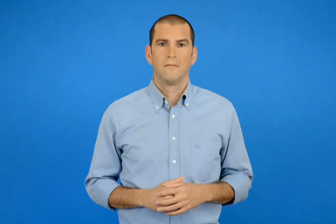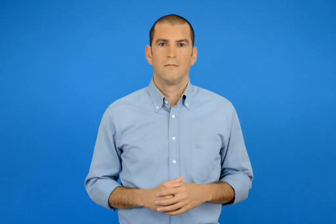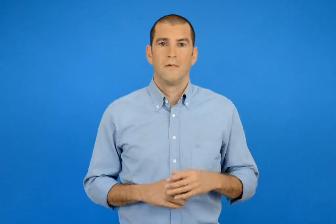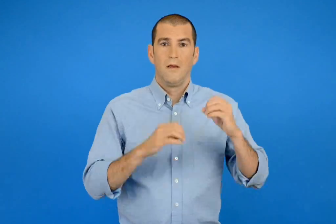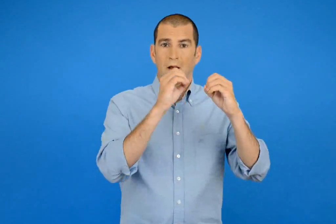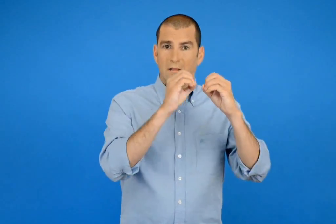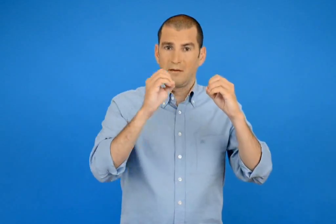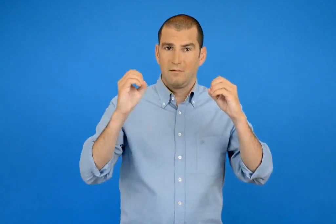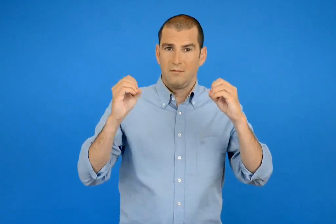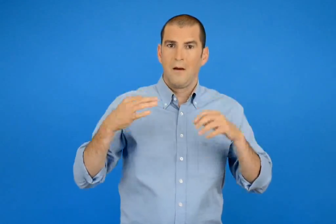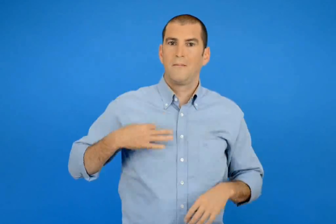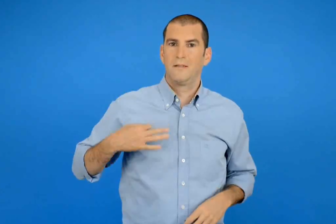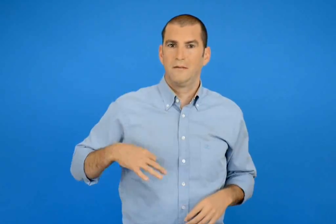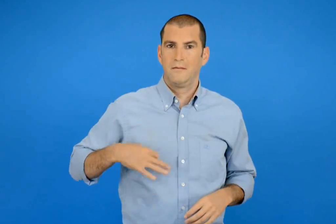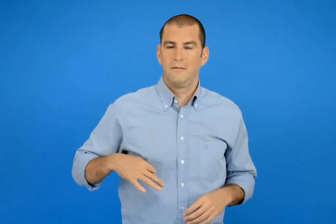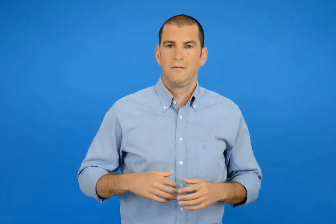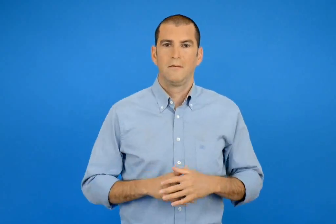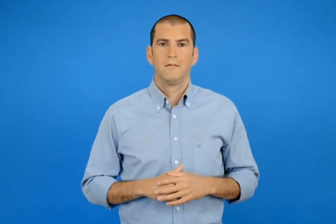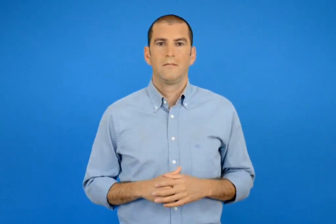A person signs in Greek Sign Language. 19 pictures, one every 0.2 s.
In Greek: πράσινες χάντρες
